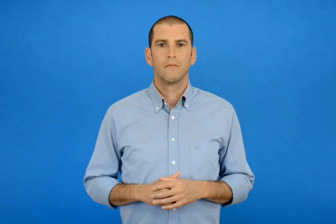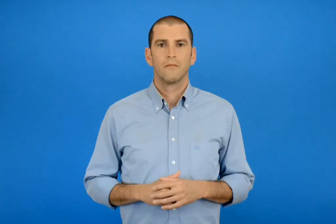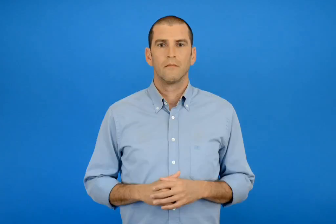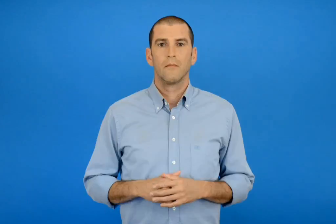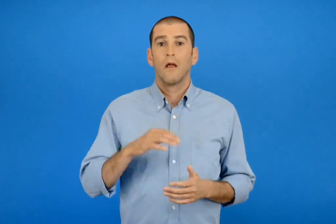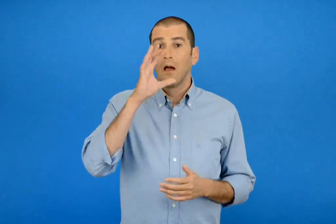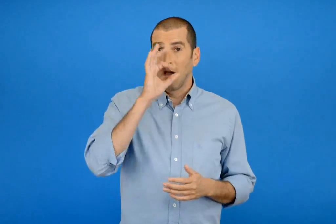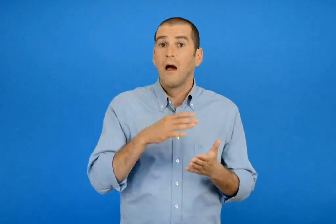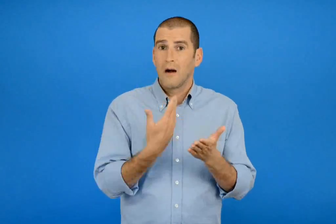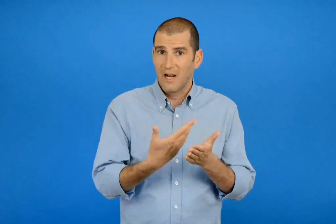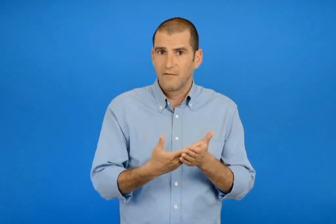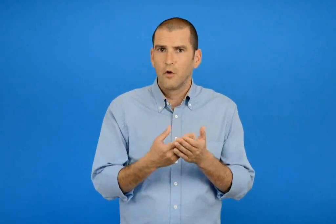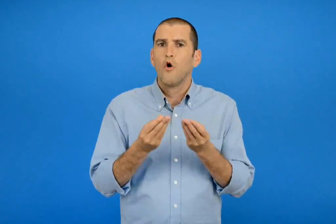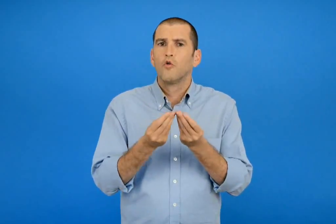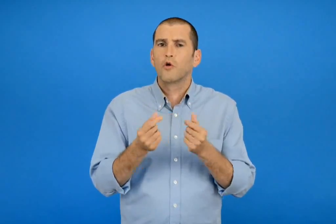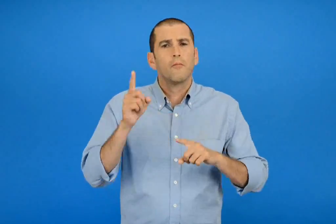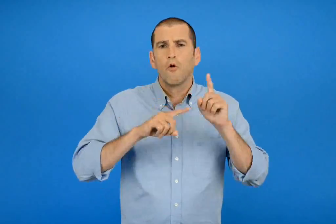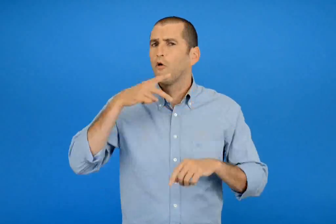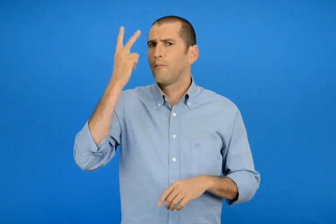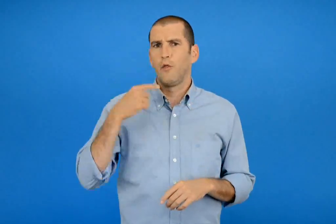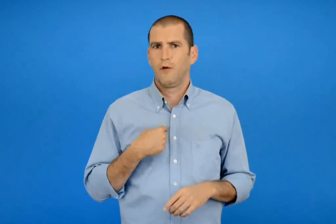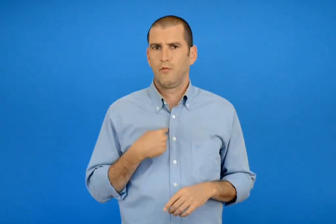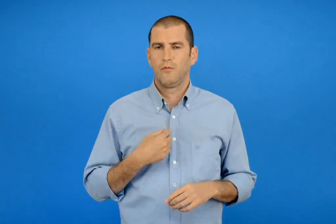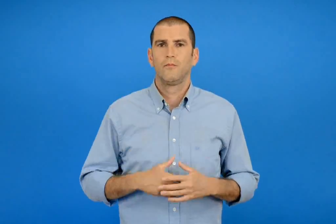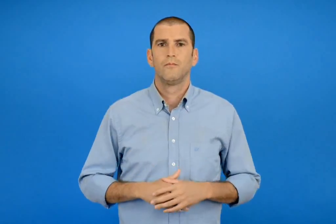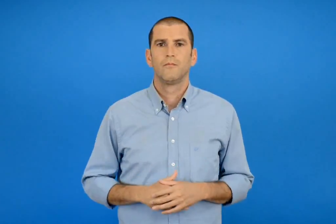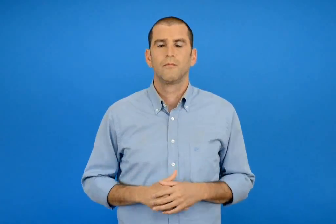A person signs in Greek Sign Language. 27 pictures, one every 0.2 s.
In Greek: επαληθεύω με οποίον τρόπο θέλω
